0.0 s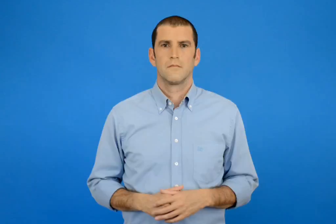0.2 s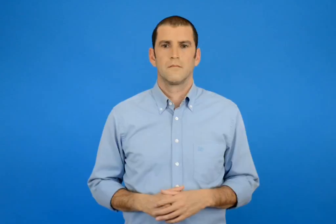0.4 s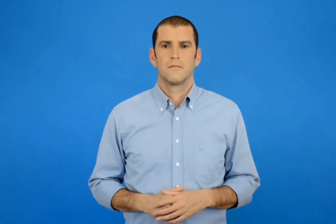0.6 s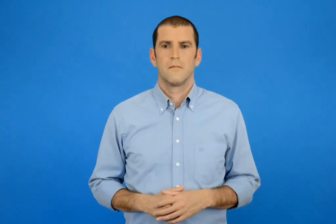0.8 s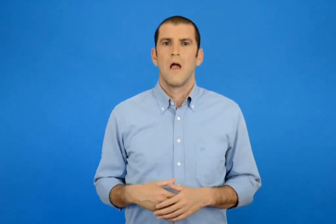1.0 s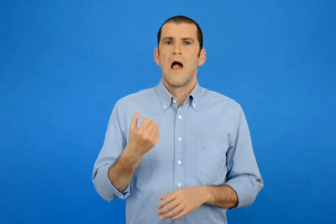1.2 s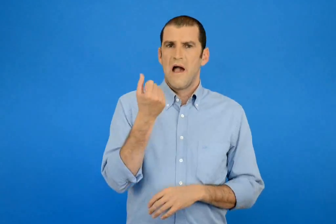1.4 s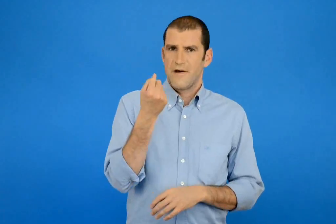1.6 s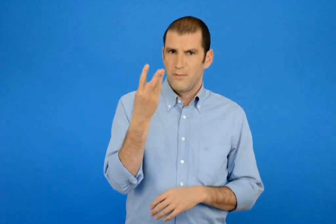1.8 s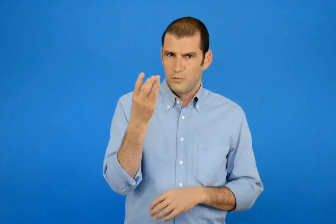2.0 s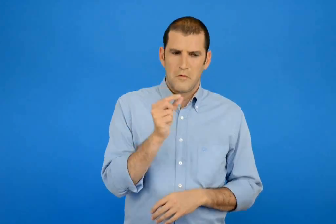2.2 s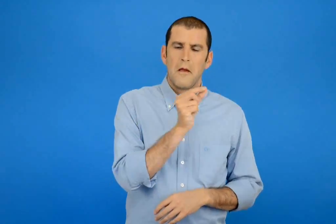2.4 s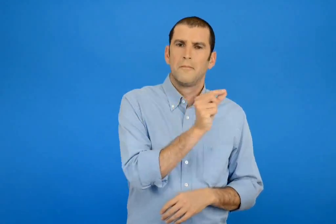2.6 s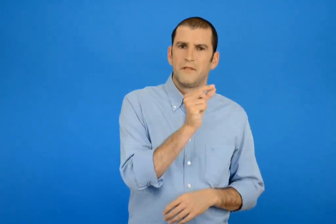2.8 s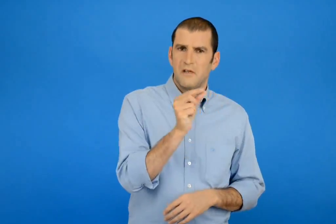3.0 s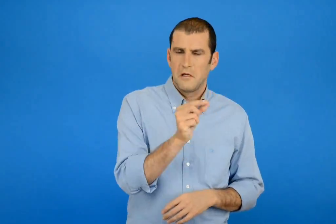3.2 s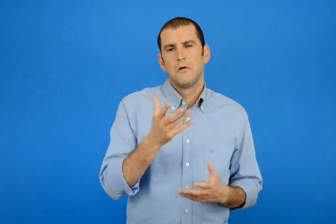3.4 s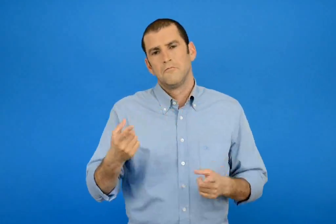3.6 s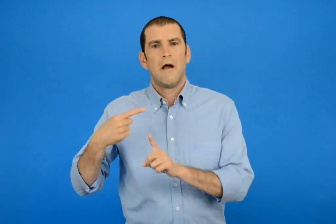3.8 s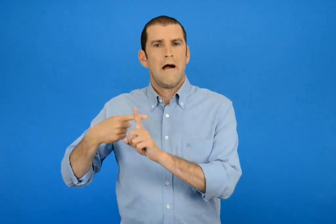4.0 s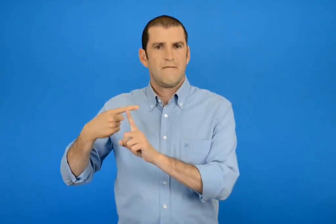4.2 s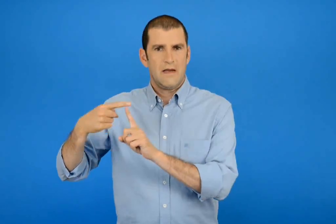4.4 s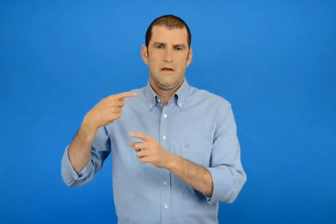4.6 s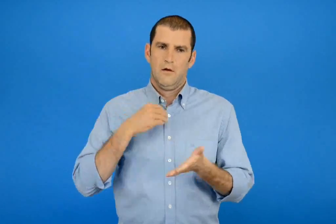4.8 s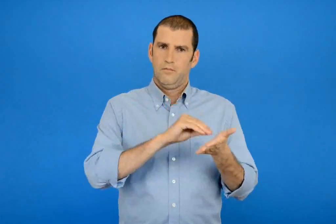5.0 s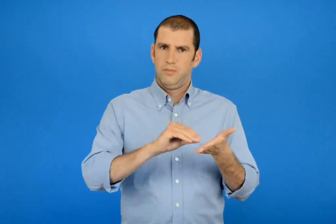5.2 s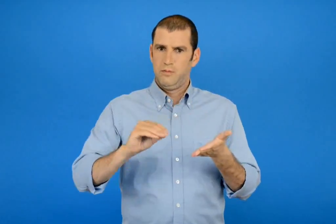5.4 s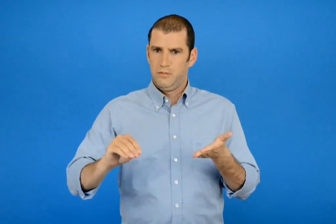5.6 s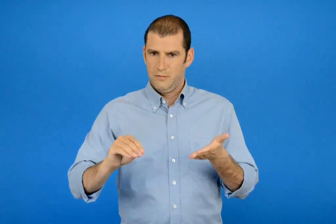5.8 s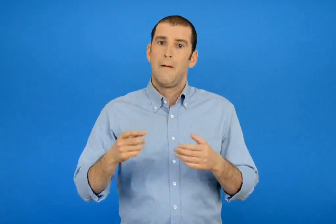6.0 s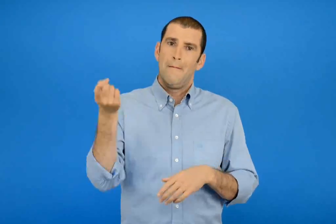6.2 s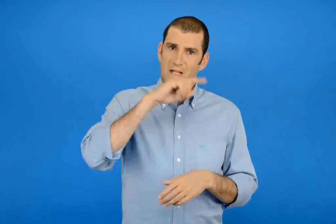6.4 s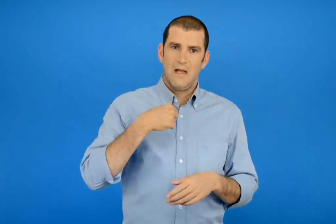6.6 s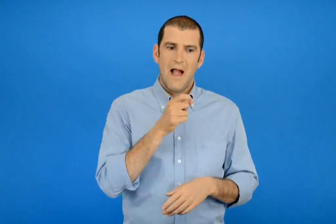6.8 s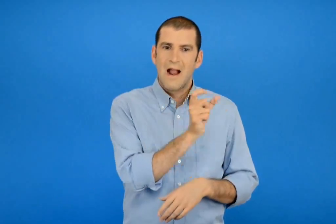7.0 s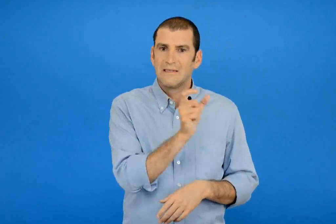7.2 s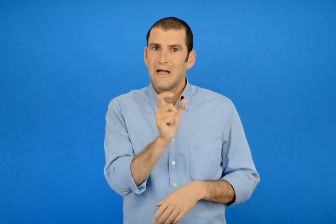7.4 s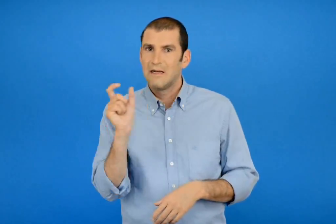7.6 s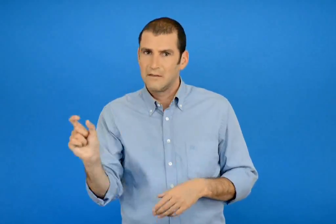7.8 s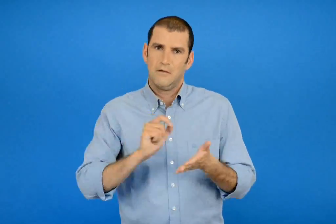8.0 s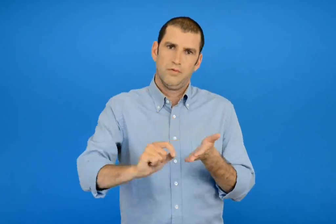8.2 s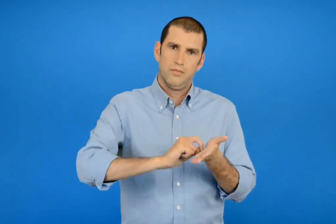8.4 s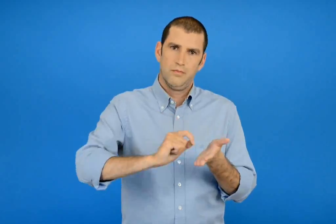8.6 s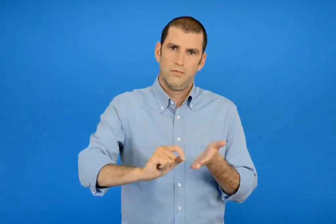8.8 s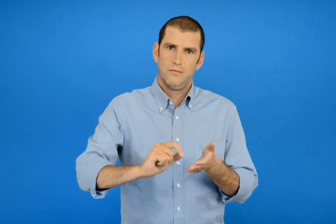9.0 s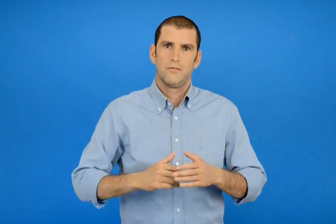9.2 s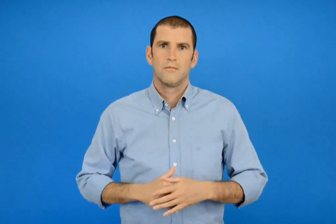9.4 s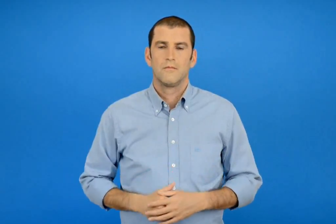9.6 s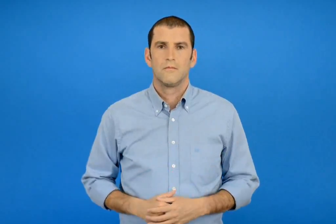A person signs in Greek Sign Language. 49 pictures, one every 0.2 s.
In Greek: φτιάχνω αριθμούς με ψηφιά η στον άβακα και μετά τους γραφώ με λέξεις
